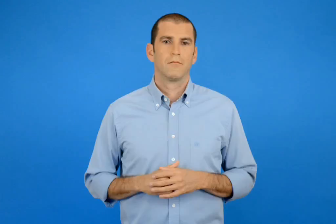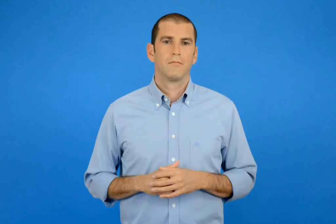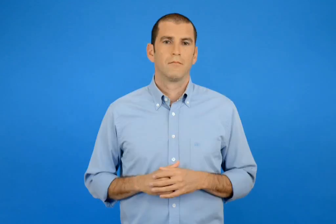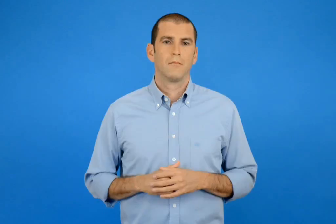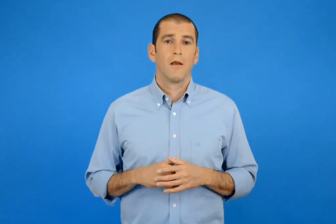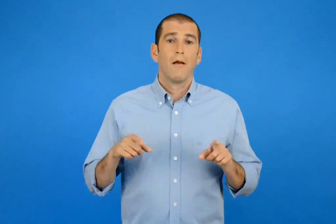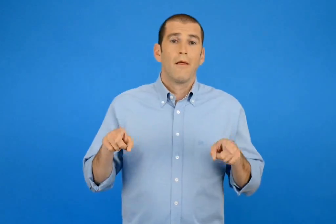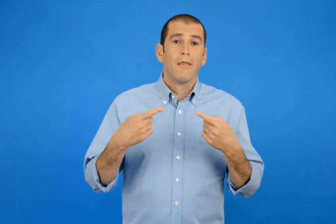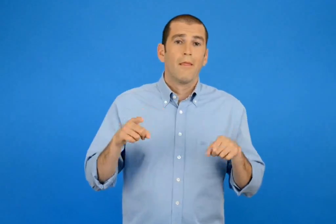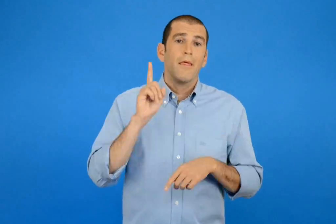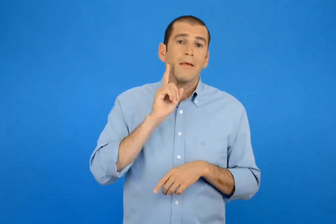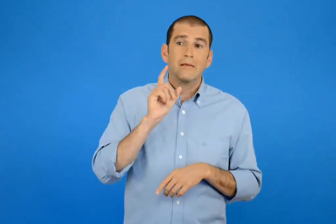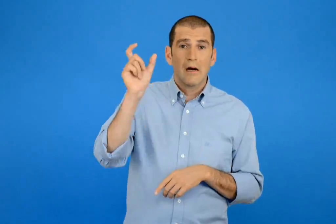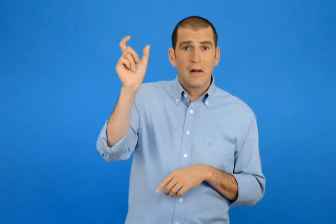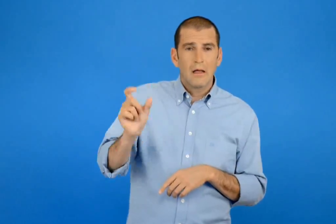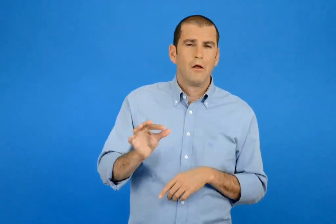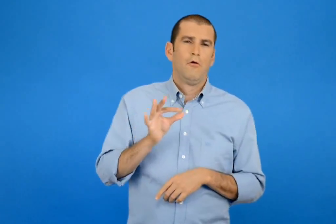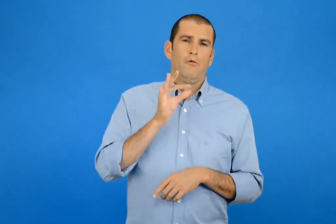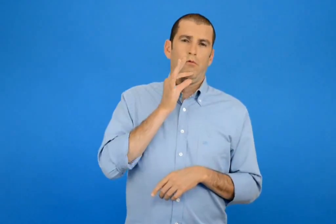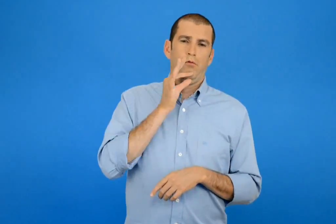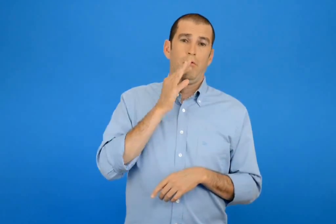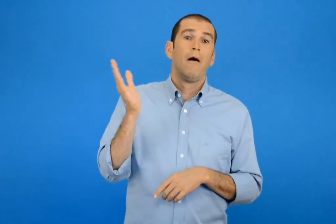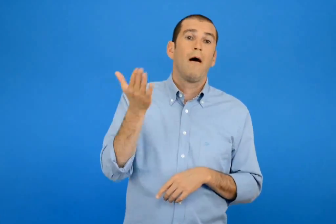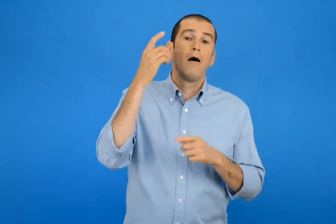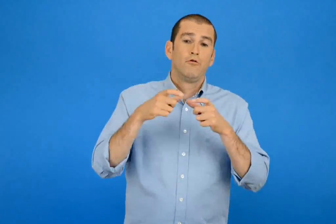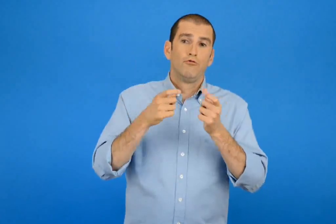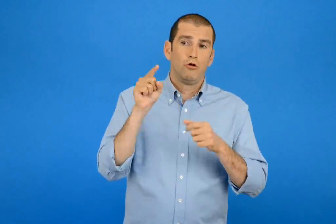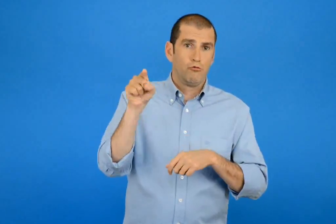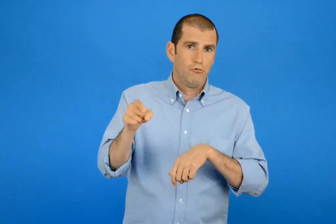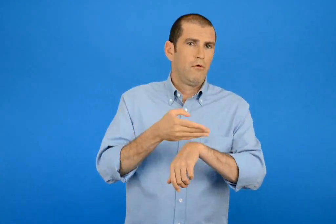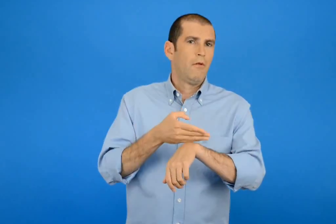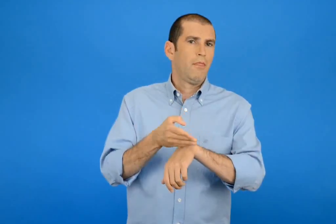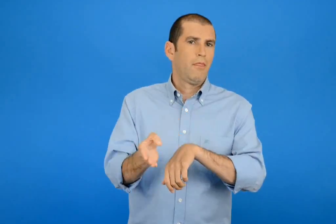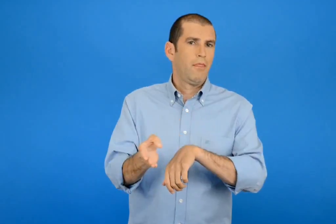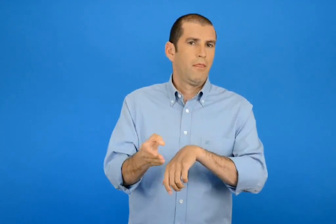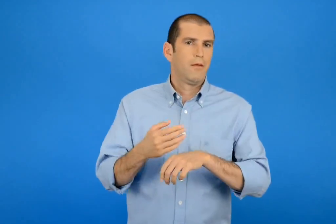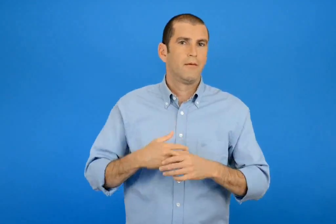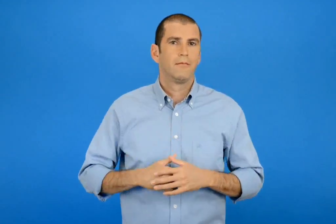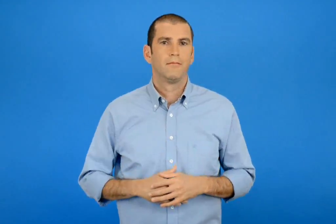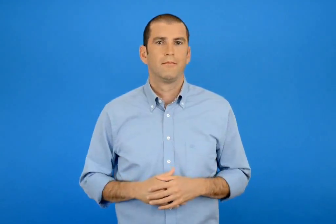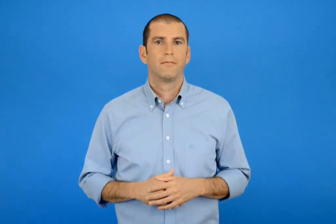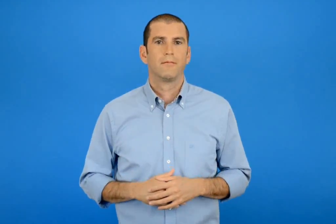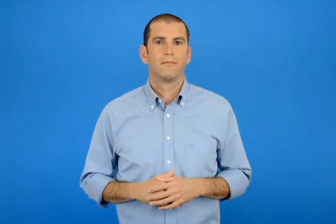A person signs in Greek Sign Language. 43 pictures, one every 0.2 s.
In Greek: τη δασκάλα ποιος ακούει στο σχολείο αν αργήσω
